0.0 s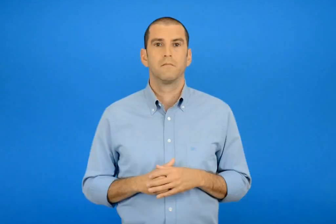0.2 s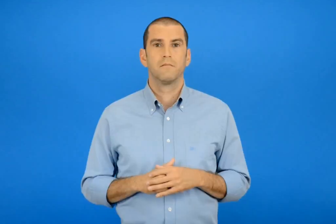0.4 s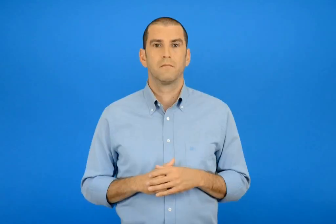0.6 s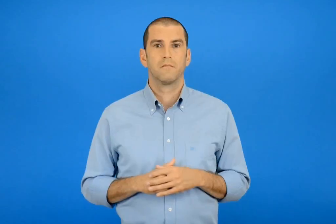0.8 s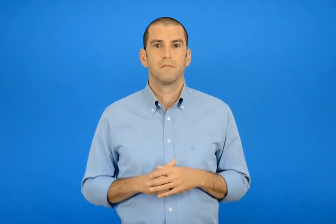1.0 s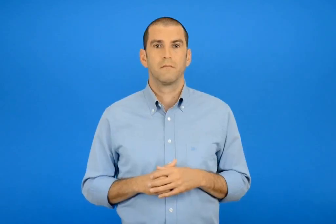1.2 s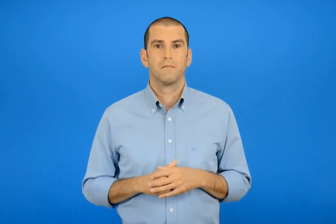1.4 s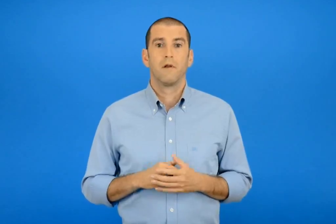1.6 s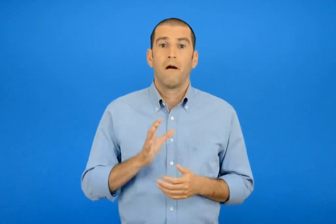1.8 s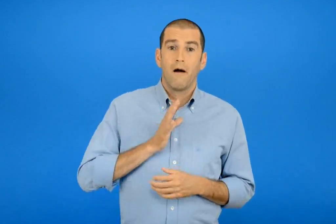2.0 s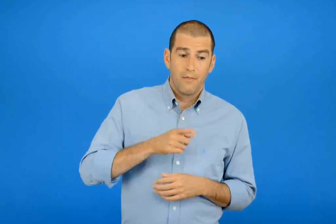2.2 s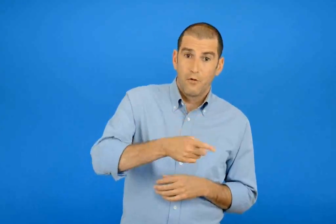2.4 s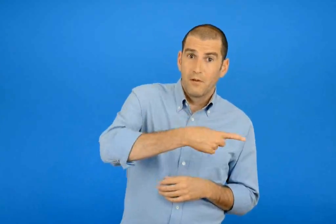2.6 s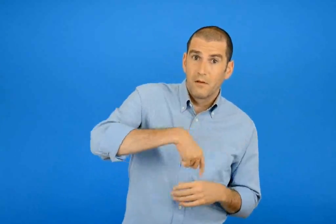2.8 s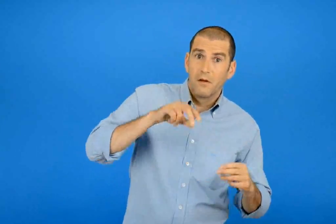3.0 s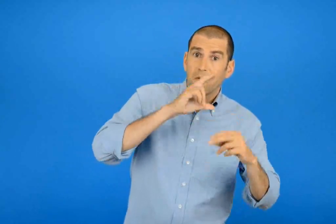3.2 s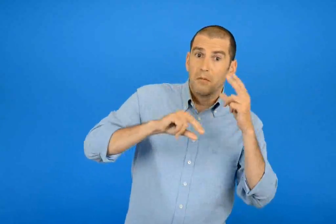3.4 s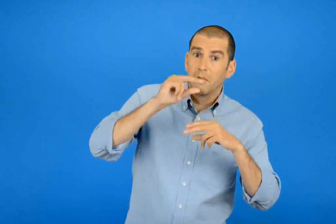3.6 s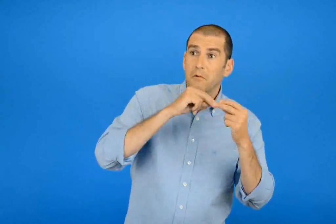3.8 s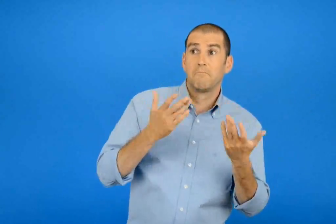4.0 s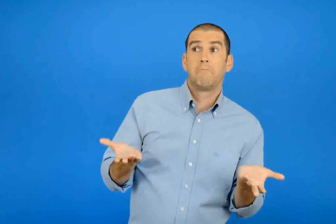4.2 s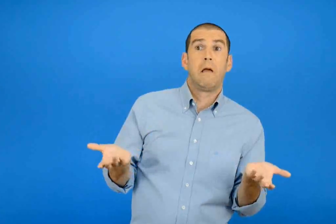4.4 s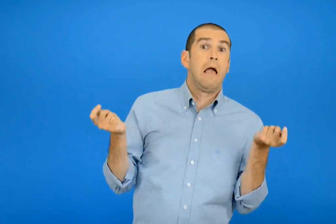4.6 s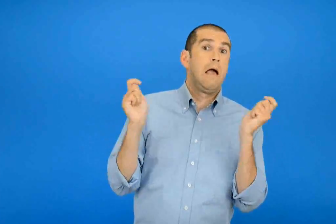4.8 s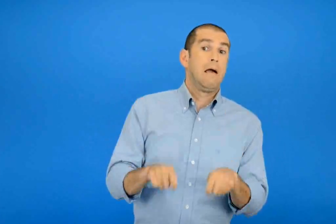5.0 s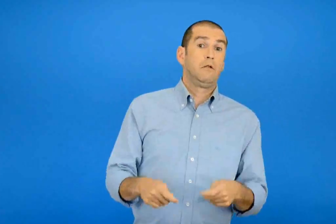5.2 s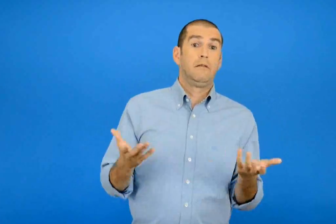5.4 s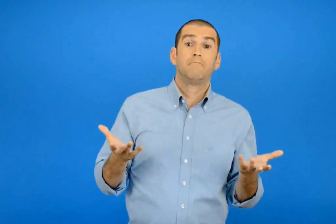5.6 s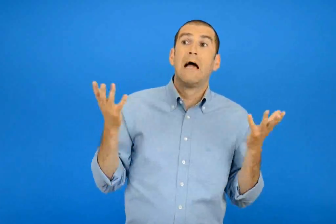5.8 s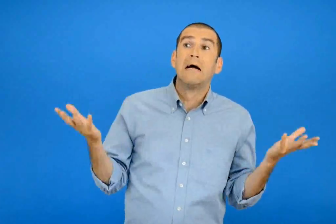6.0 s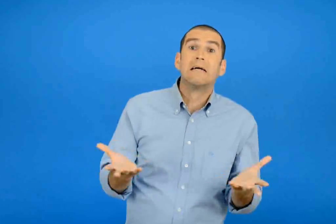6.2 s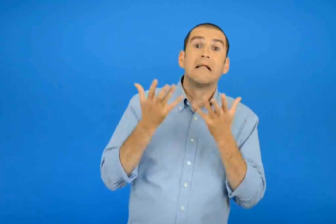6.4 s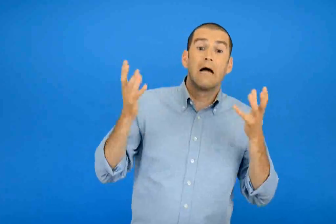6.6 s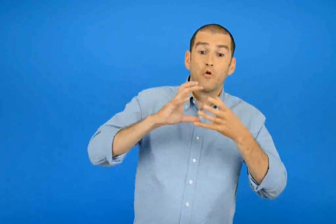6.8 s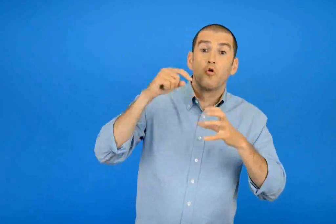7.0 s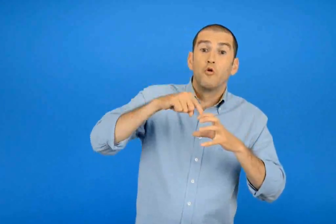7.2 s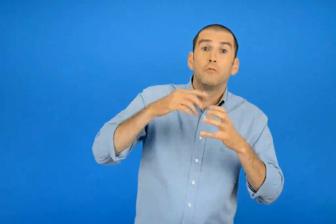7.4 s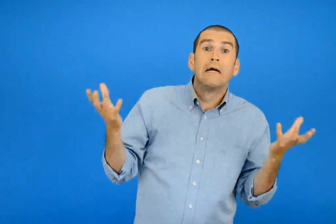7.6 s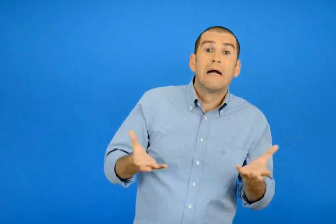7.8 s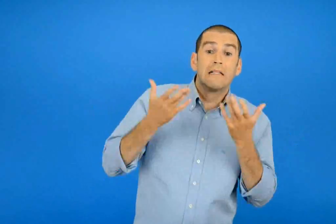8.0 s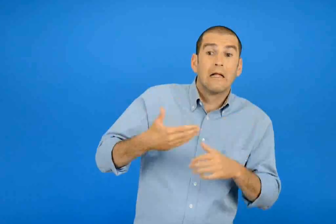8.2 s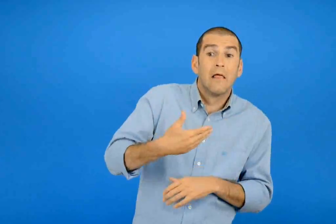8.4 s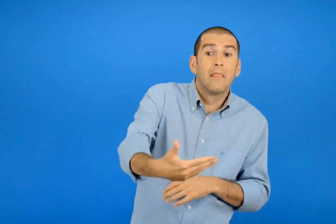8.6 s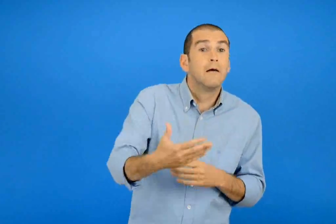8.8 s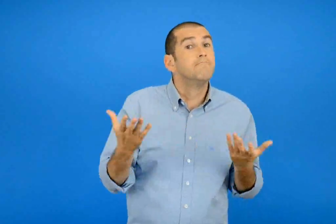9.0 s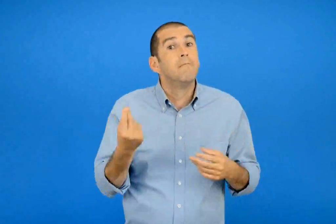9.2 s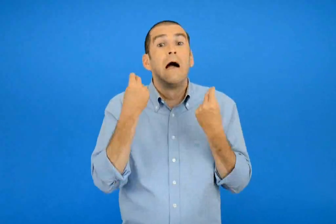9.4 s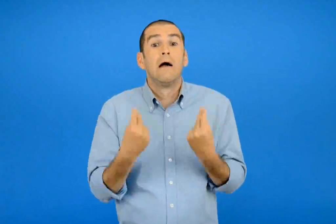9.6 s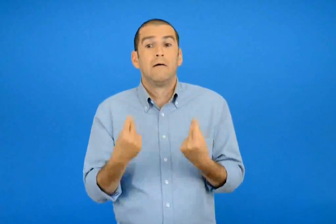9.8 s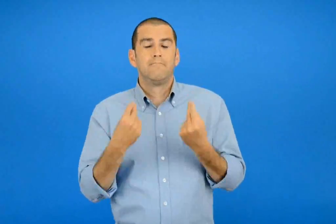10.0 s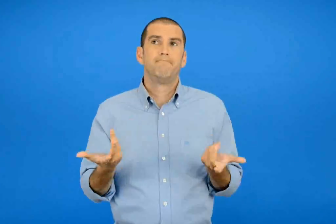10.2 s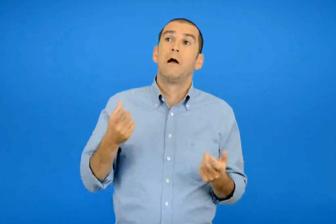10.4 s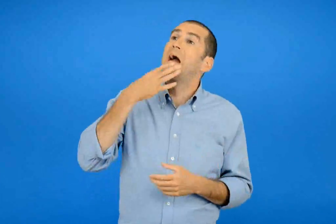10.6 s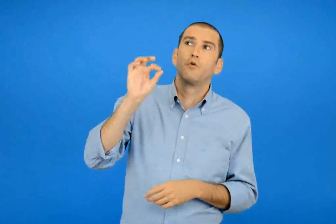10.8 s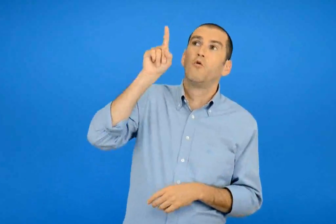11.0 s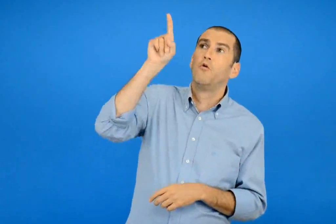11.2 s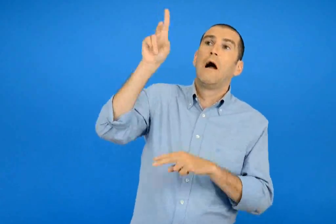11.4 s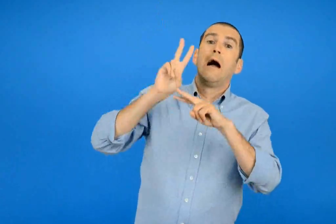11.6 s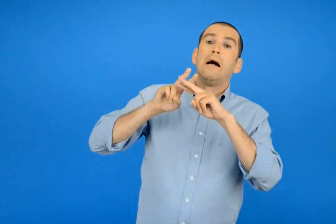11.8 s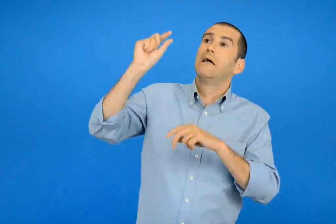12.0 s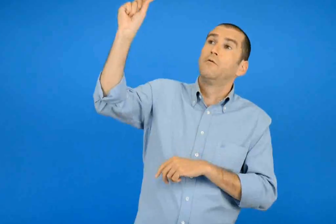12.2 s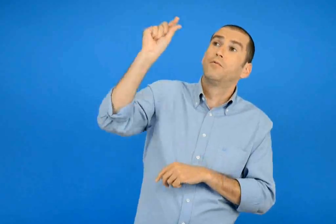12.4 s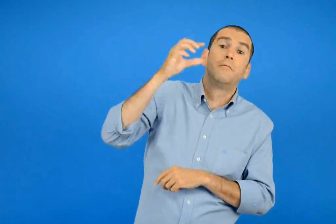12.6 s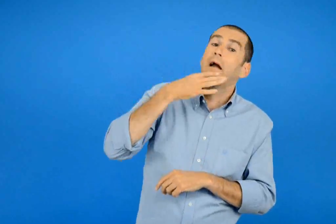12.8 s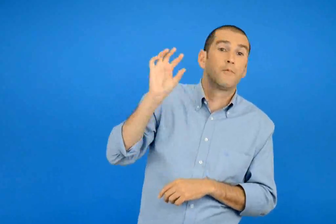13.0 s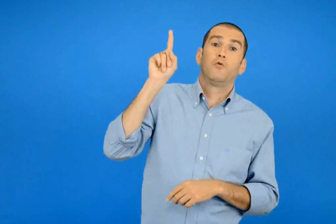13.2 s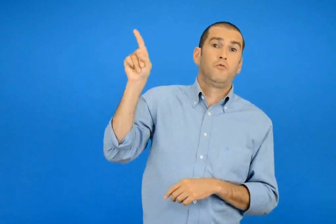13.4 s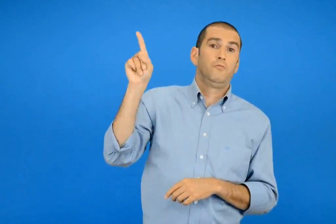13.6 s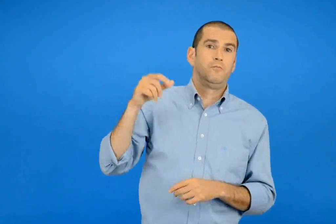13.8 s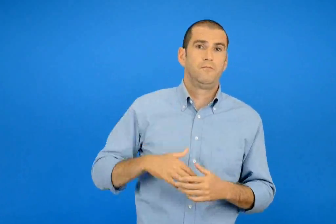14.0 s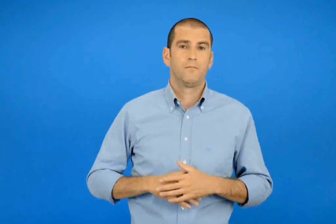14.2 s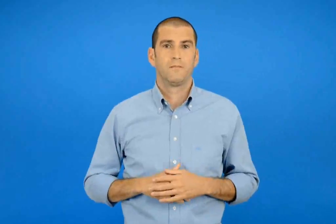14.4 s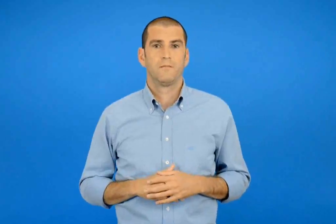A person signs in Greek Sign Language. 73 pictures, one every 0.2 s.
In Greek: δεν μπορεί έλεγαν κάτι θα συμβεί στον κόσμο κάτι πολύ καλό αλλιώς γιατί να φανεί αυτό το αστέρι
